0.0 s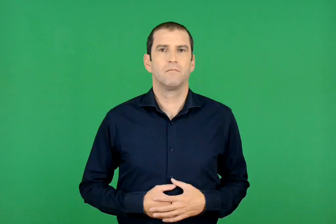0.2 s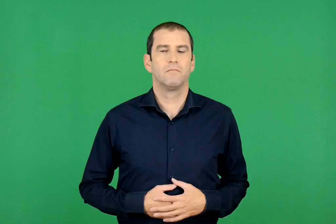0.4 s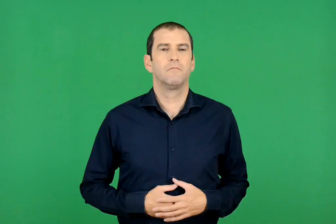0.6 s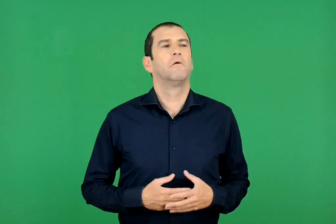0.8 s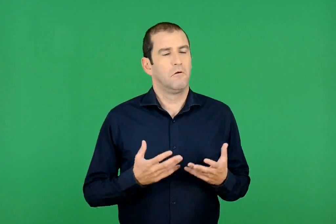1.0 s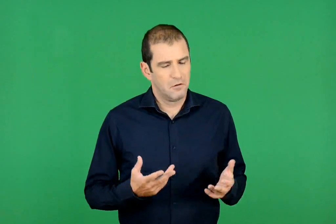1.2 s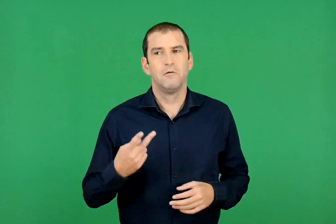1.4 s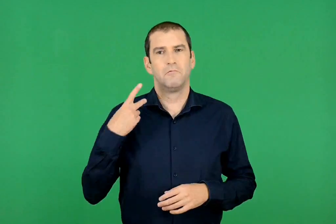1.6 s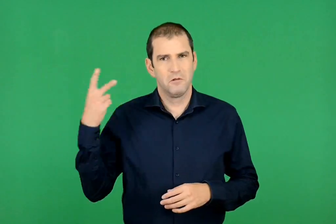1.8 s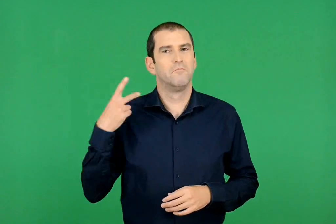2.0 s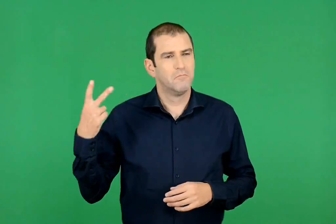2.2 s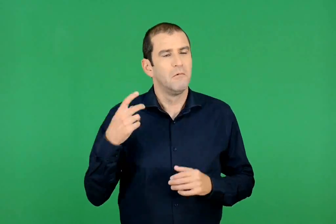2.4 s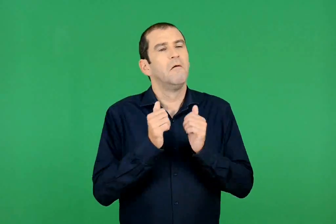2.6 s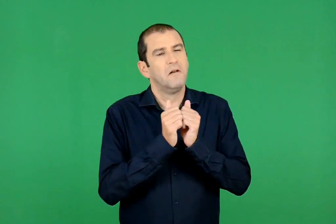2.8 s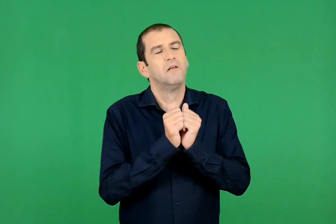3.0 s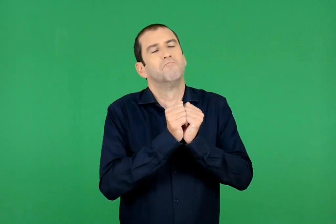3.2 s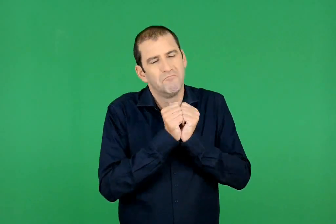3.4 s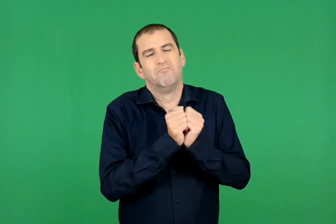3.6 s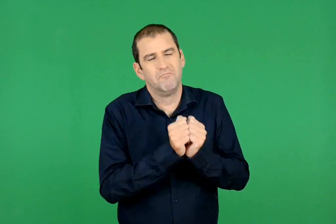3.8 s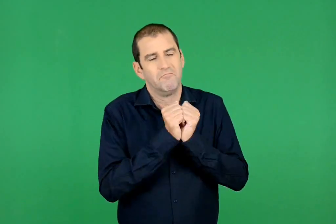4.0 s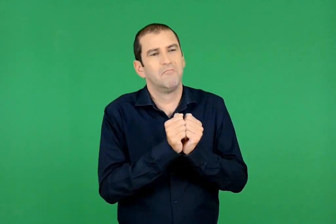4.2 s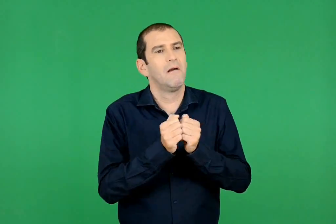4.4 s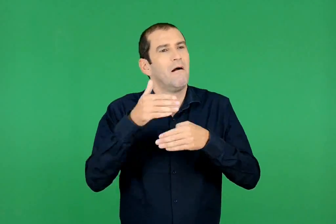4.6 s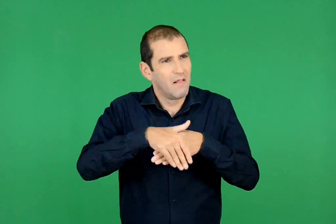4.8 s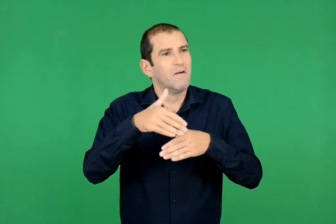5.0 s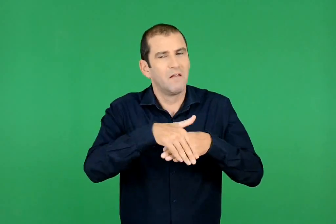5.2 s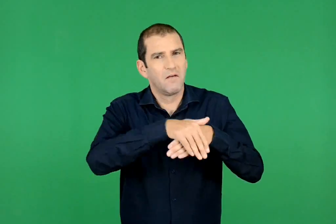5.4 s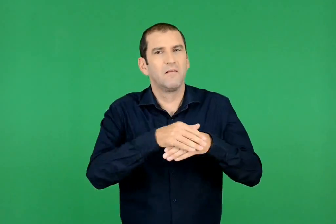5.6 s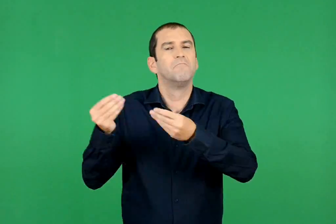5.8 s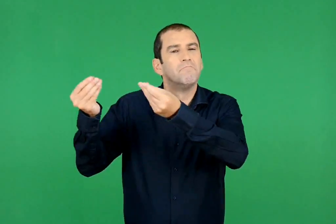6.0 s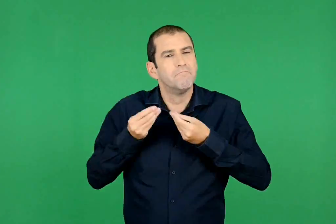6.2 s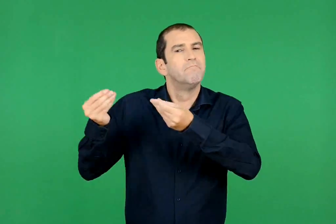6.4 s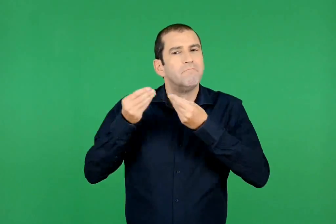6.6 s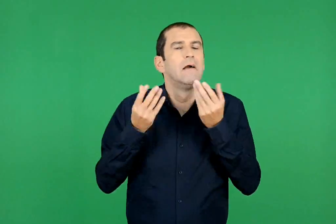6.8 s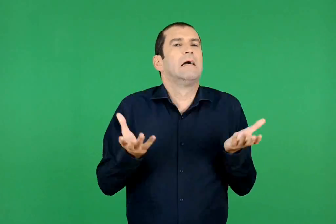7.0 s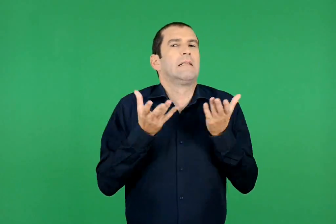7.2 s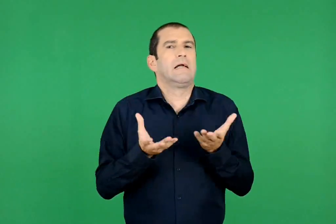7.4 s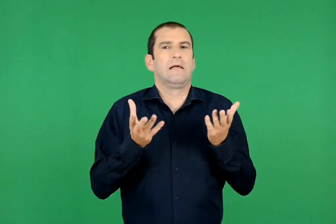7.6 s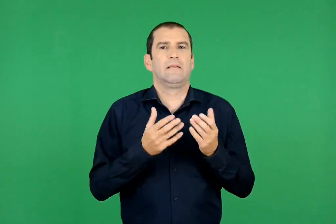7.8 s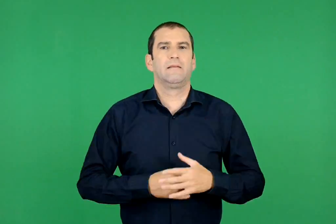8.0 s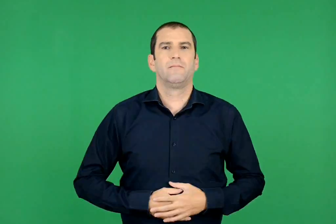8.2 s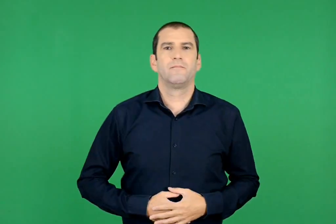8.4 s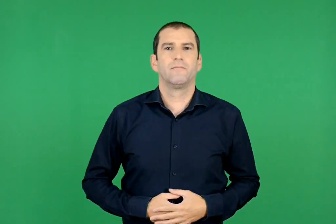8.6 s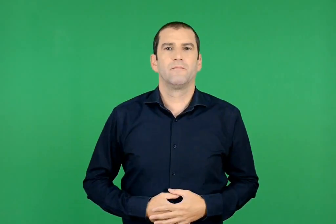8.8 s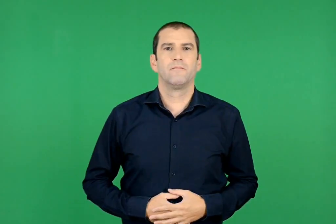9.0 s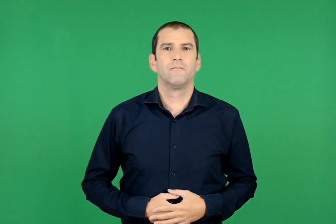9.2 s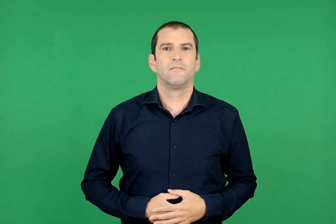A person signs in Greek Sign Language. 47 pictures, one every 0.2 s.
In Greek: και από τότε γενήκαμε πρώτοι φίλοι τώρα έρχεται κάθε βράδυ και κάτι μας φέρνει
